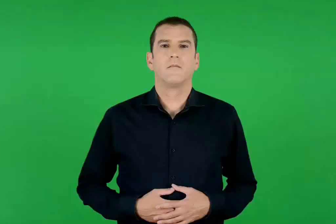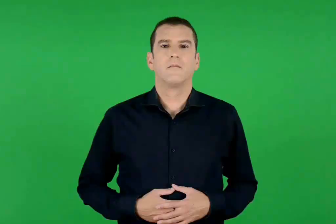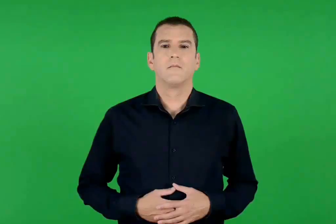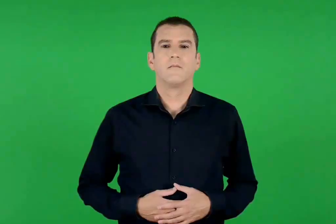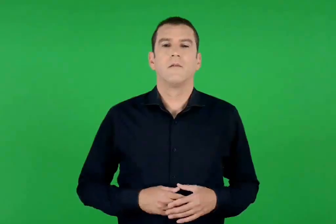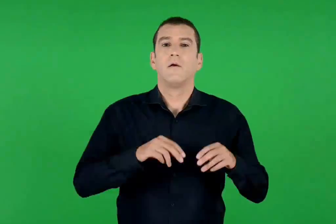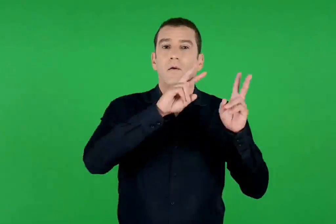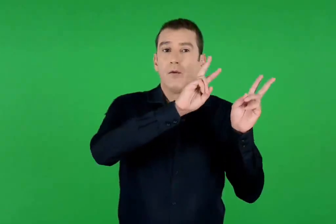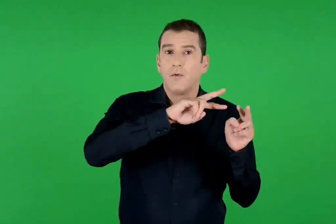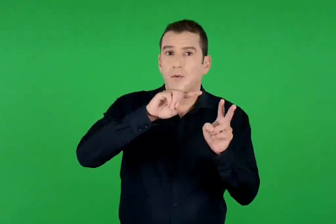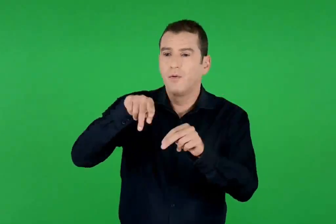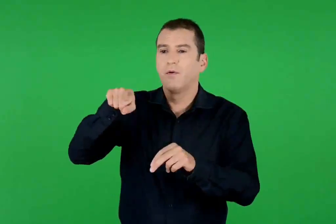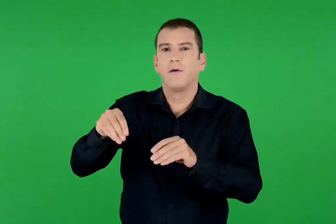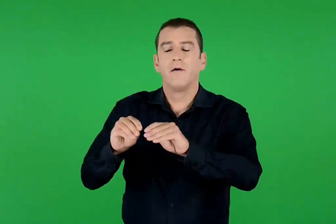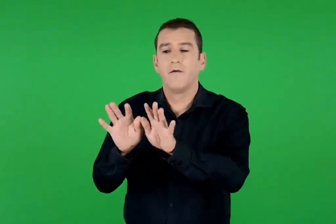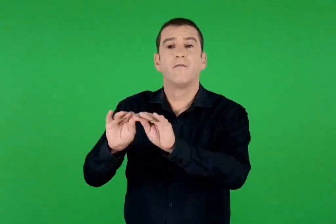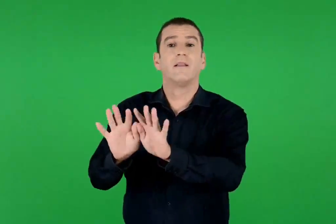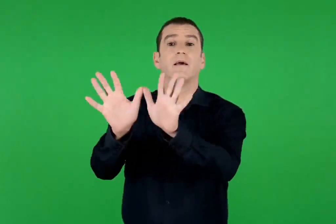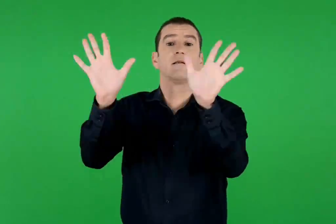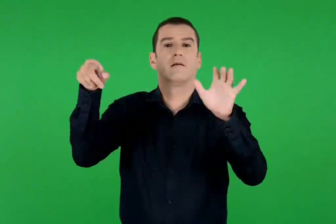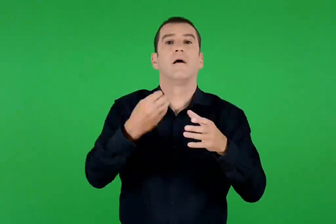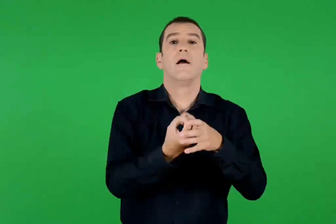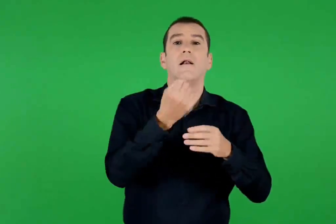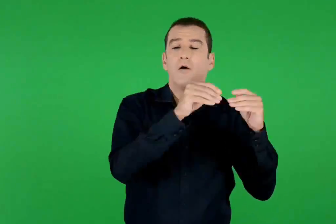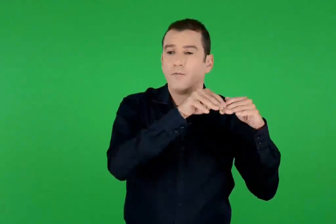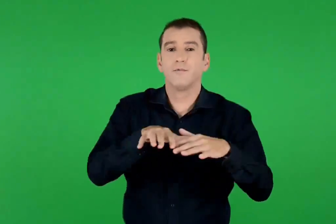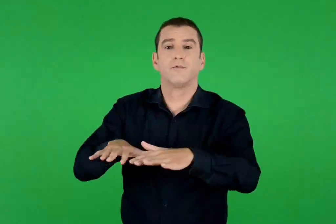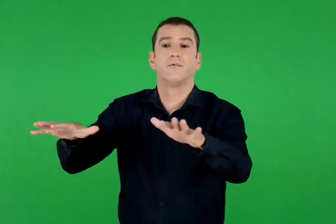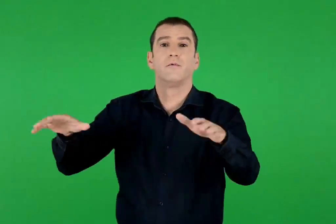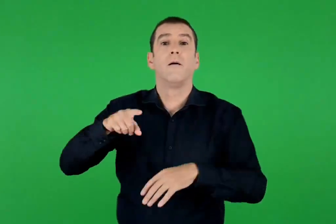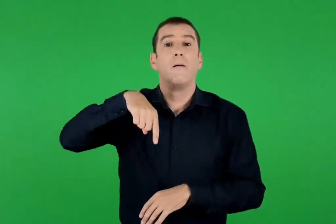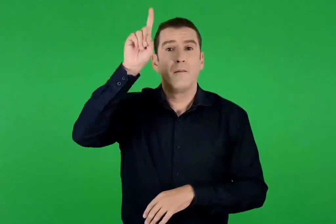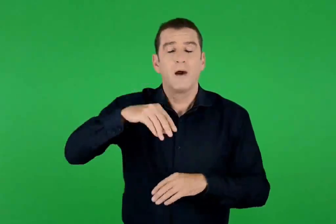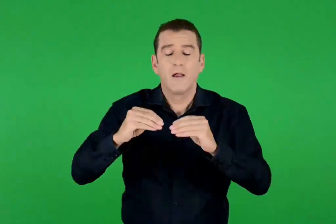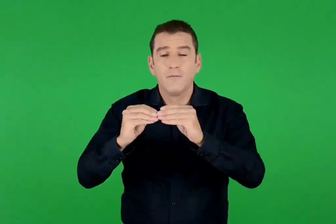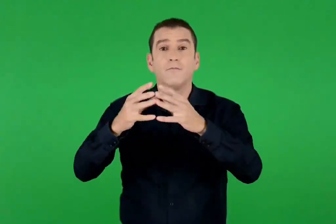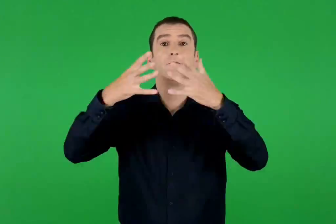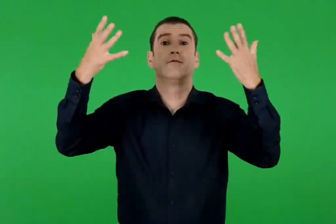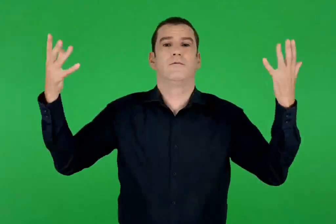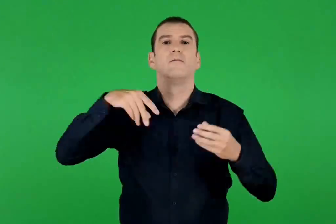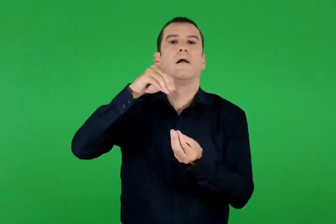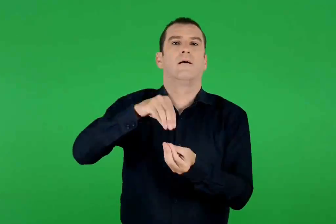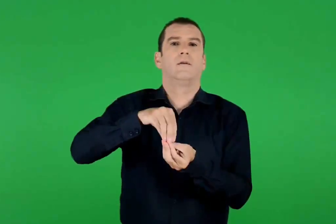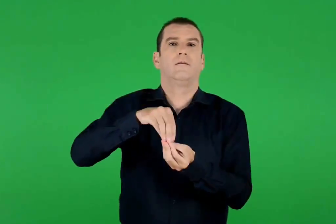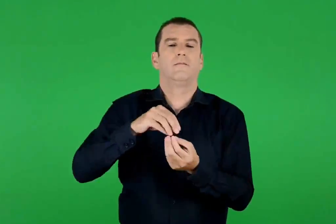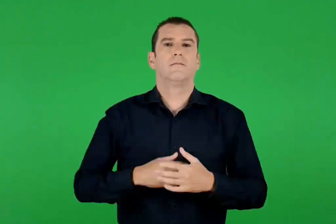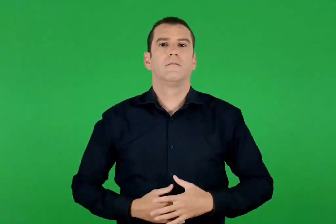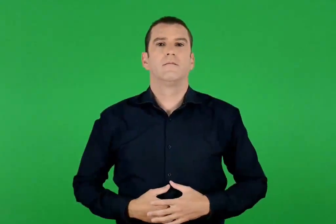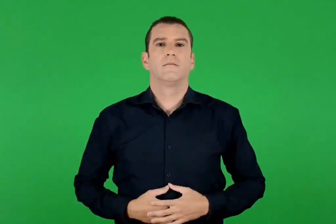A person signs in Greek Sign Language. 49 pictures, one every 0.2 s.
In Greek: αύρες μηνάνε το νέο στη φτέρη λαμπρή εί να η μέρα που αργοξυπνά
